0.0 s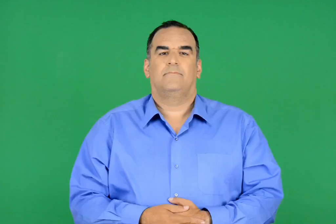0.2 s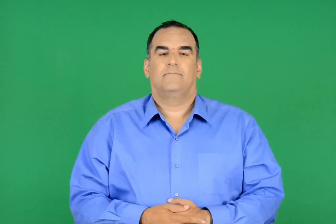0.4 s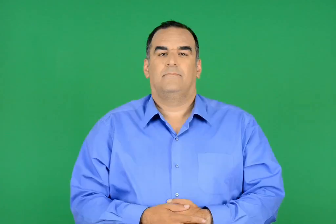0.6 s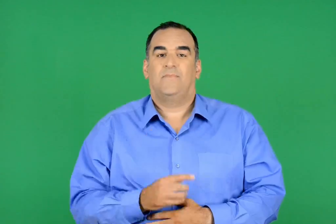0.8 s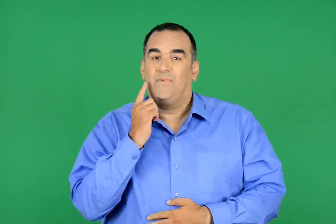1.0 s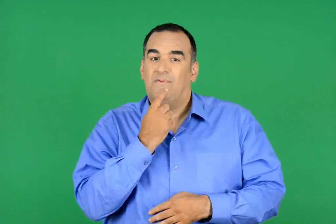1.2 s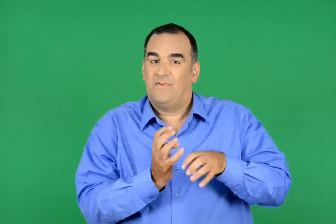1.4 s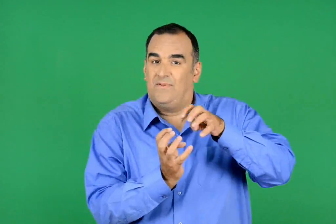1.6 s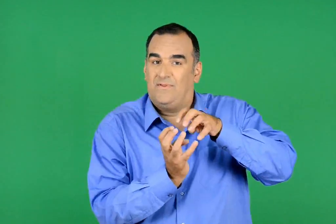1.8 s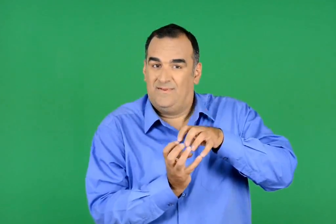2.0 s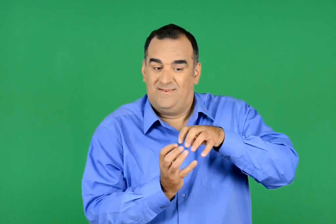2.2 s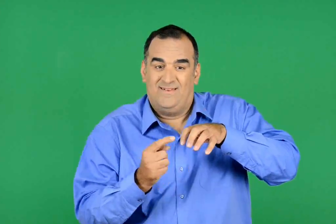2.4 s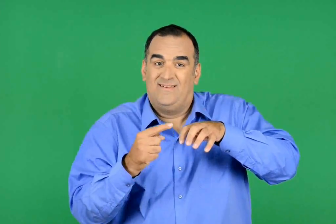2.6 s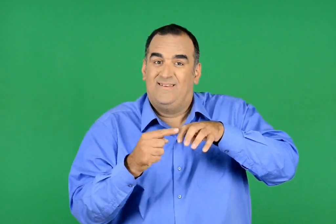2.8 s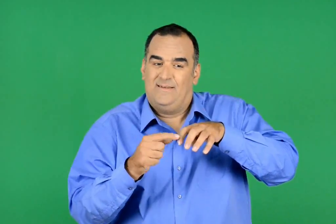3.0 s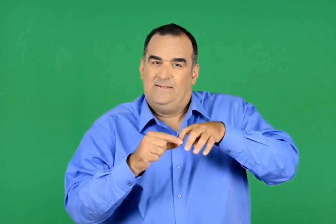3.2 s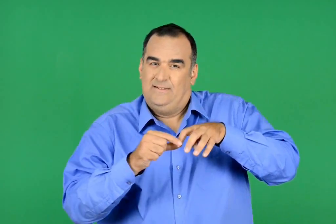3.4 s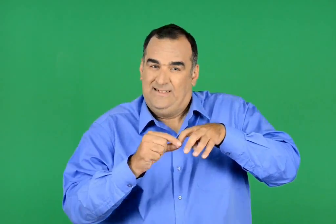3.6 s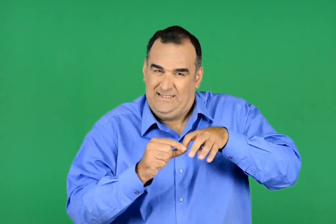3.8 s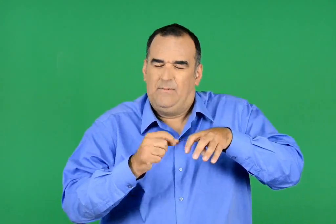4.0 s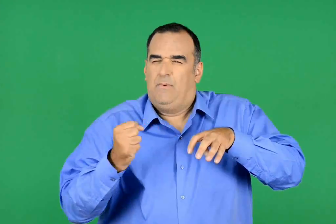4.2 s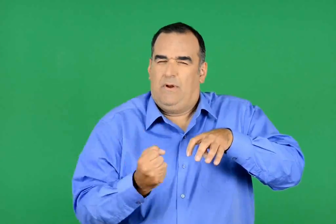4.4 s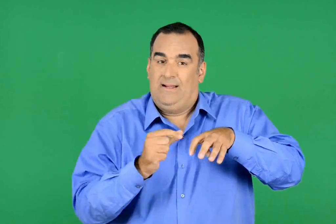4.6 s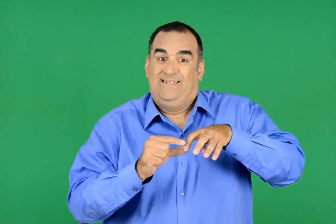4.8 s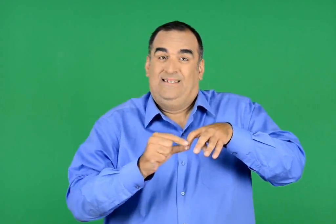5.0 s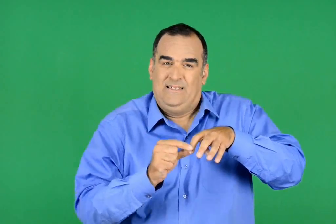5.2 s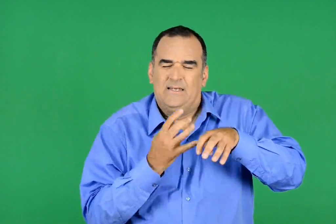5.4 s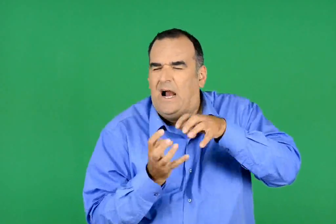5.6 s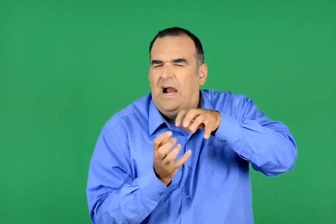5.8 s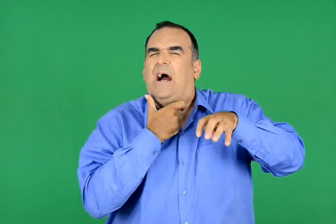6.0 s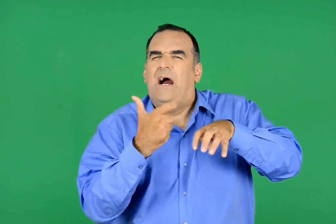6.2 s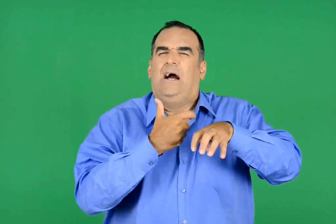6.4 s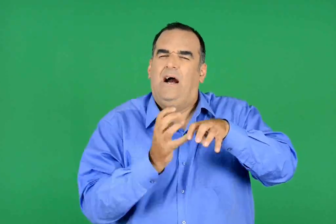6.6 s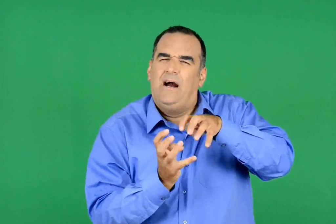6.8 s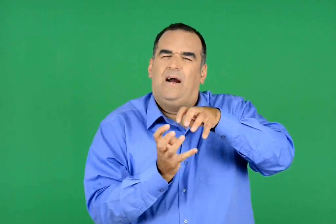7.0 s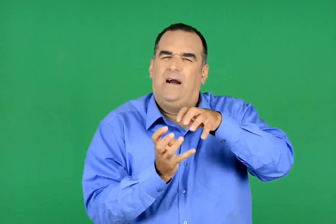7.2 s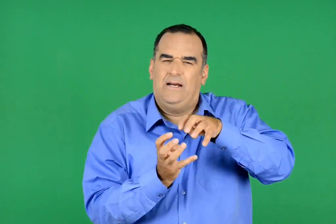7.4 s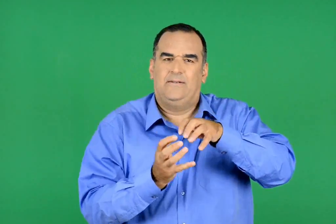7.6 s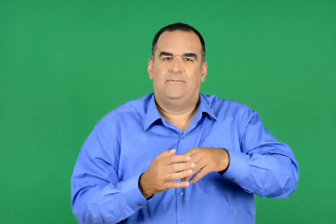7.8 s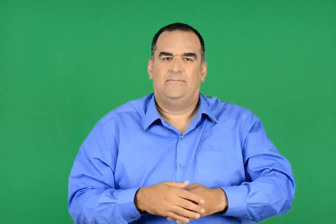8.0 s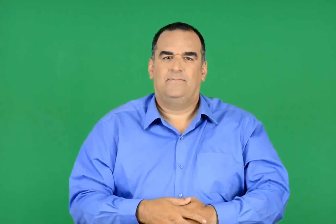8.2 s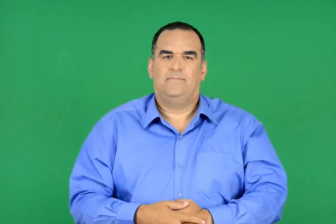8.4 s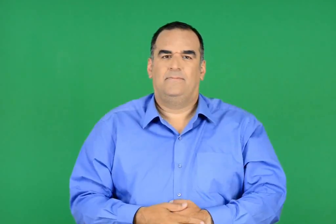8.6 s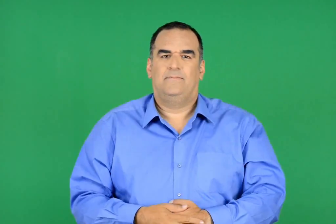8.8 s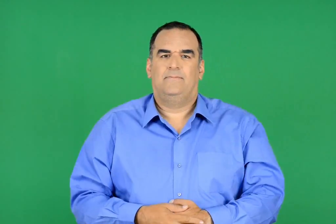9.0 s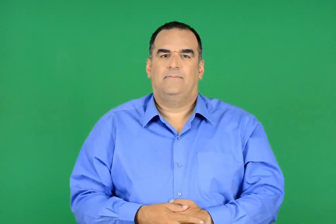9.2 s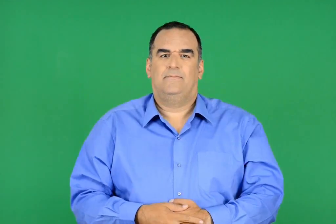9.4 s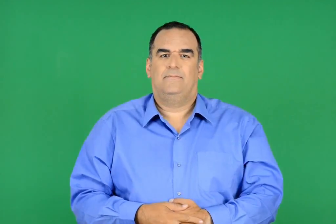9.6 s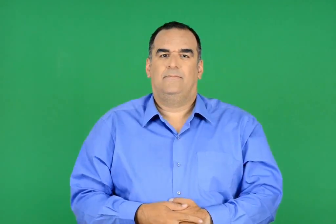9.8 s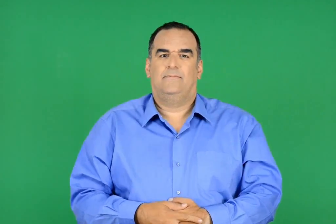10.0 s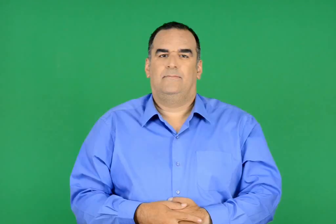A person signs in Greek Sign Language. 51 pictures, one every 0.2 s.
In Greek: ένα δόντι ορισμένως του πονούσε , γιατί τσίριζε δυνατότερα όταν του το άγγιζαν. ήταν το µπροστινό δεξιά
